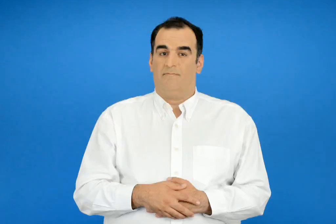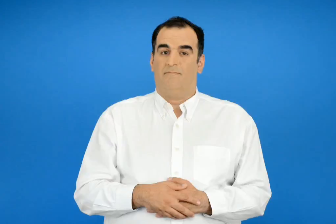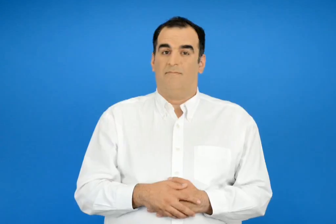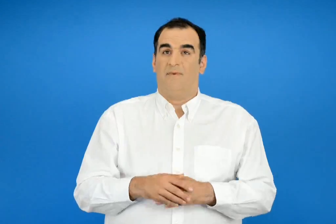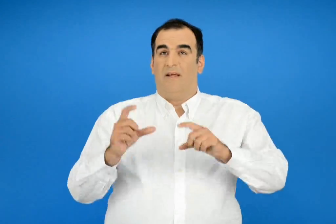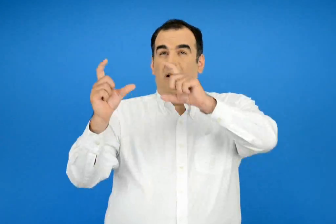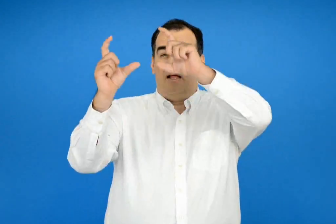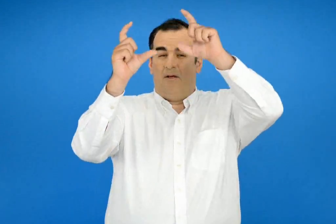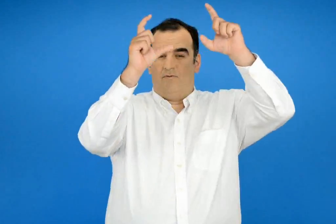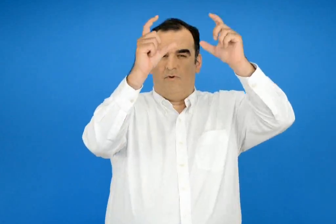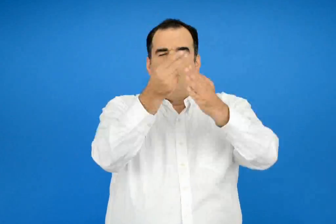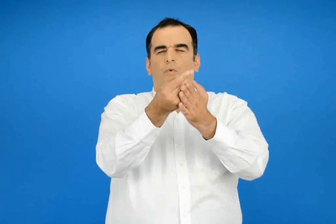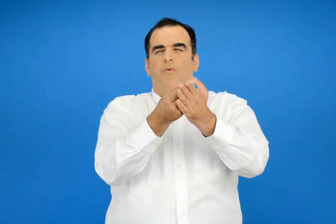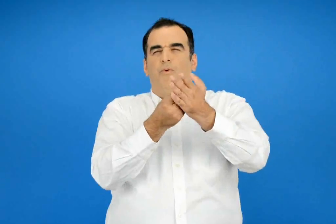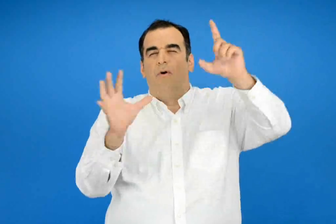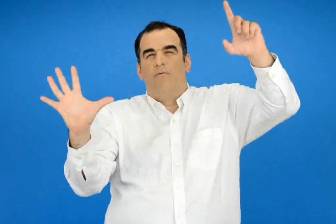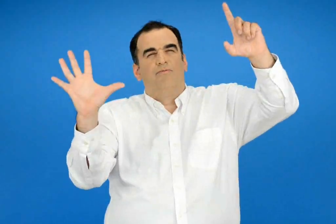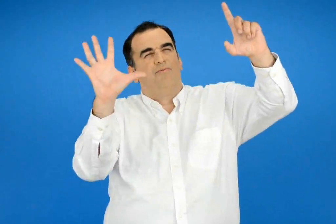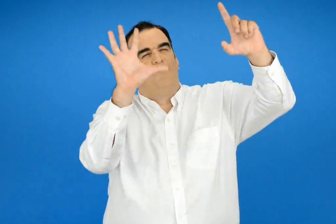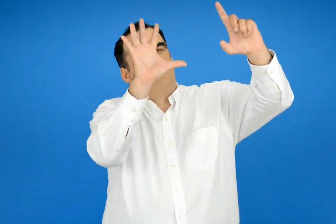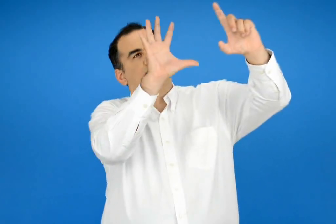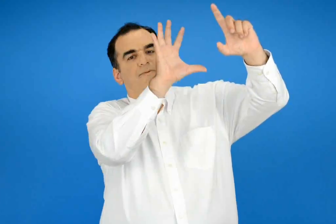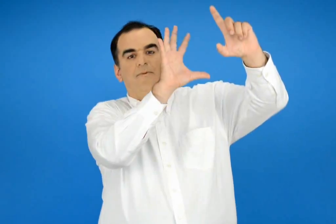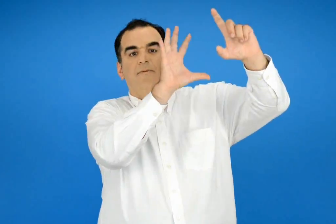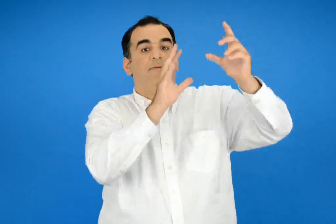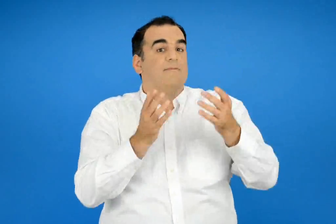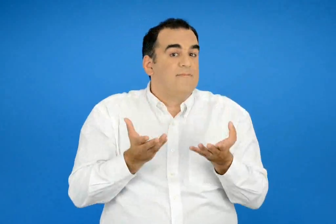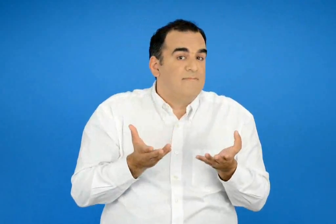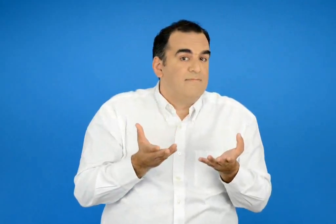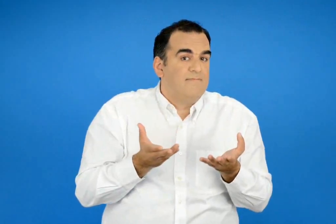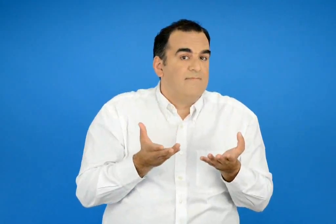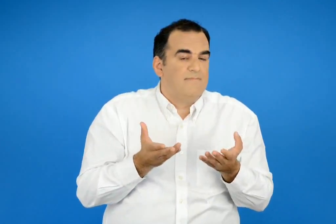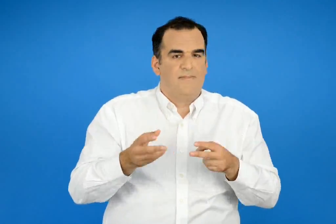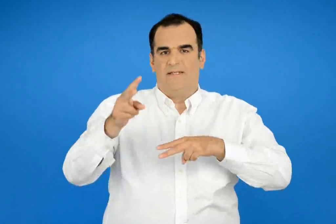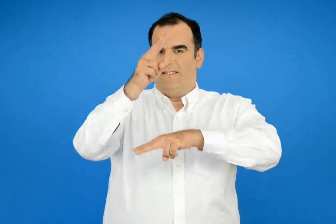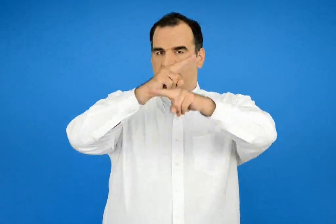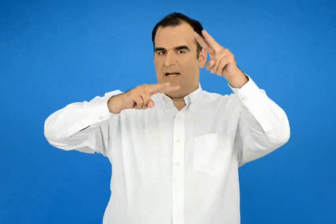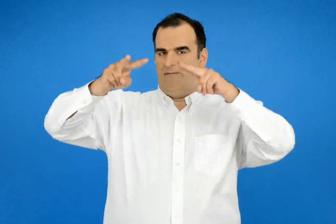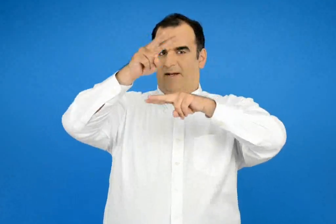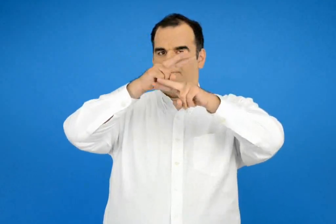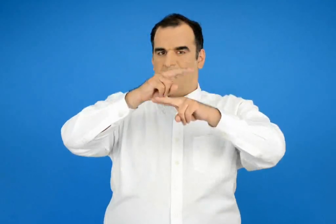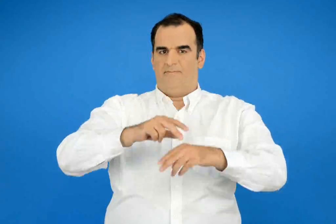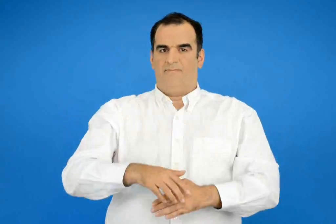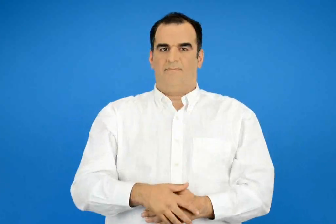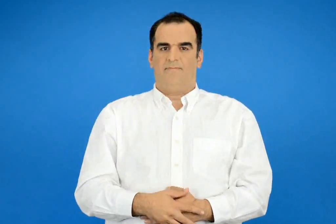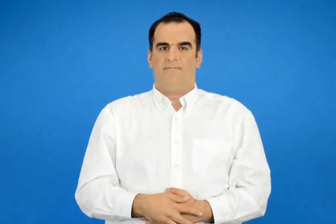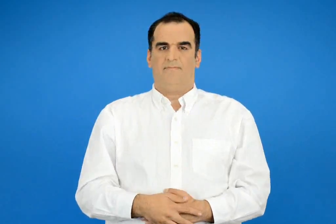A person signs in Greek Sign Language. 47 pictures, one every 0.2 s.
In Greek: κρύβουν πολλές φορές τον ήλιο σ υ ν ν ε φ α
